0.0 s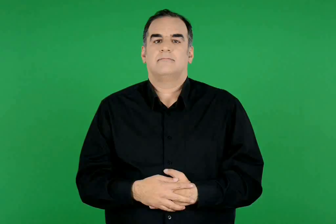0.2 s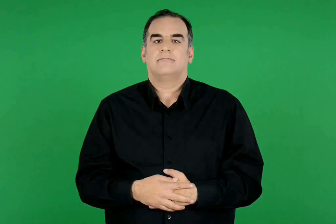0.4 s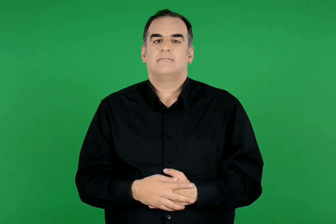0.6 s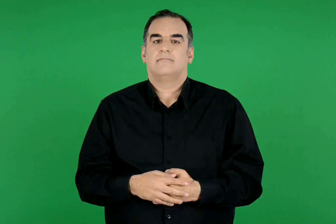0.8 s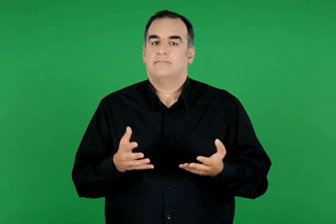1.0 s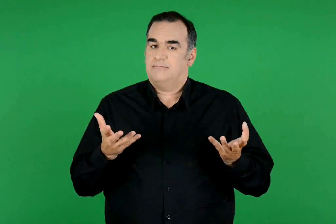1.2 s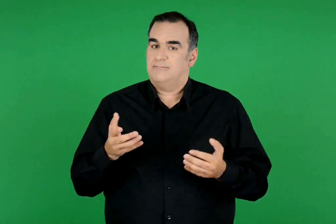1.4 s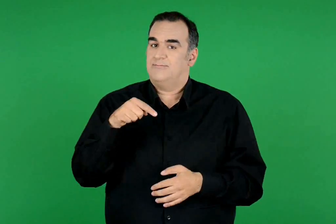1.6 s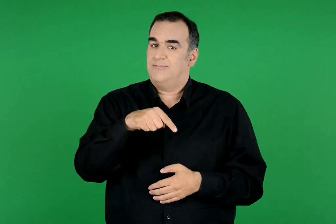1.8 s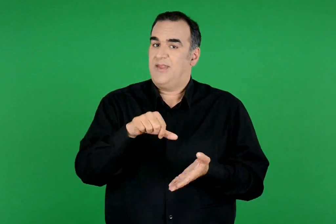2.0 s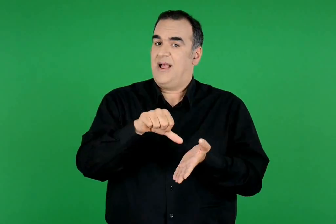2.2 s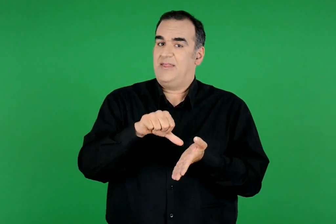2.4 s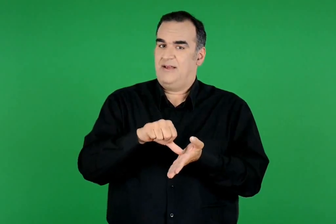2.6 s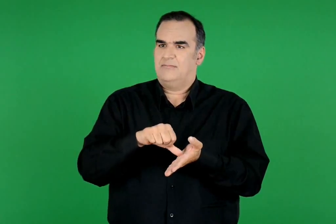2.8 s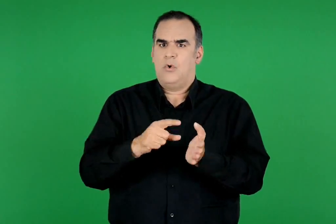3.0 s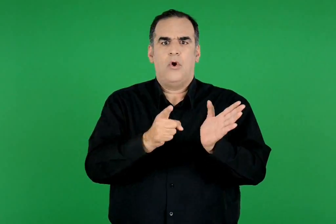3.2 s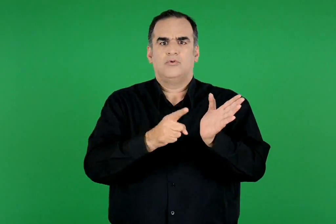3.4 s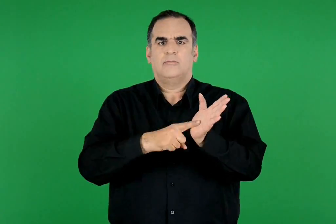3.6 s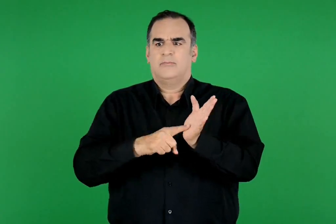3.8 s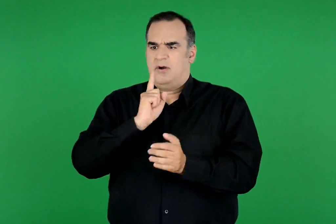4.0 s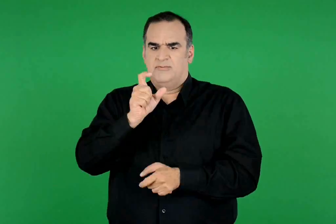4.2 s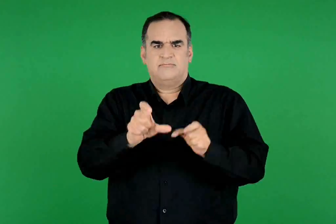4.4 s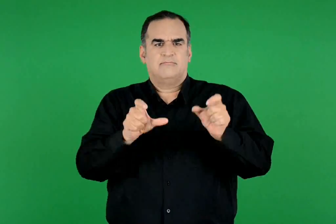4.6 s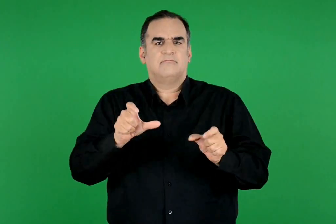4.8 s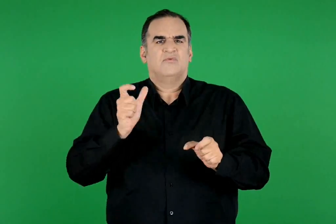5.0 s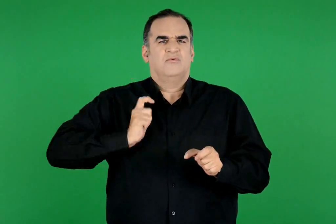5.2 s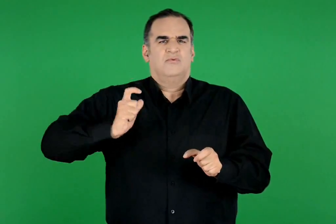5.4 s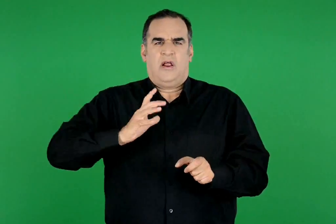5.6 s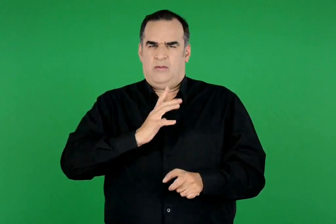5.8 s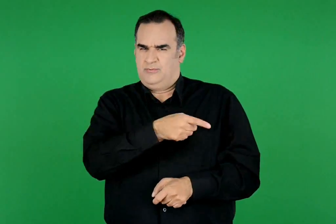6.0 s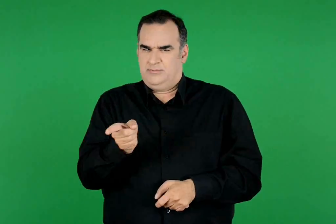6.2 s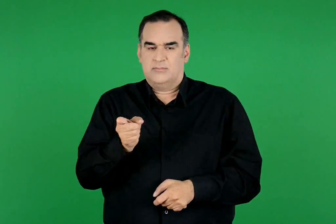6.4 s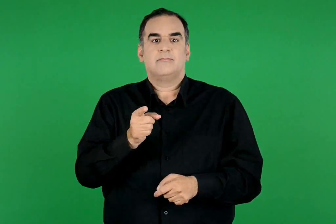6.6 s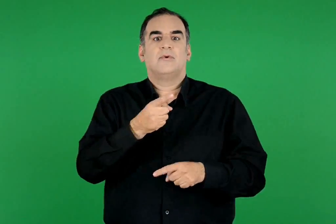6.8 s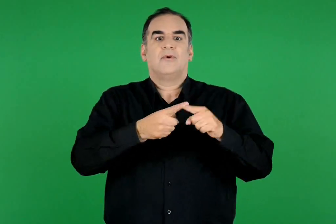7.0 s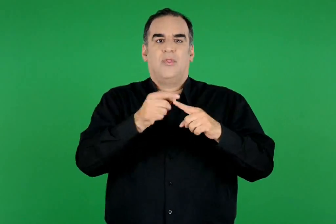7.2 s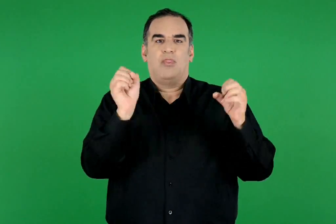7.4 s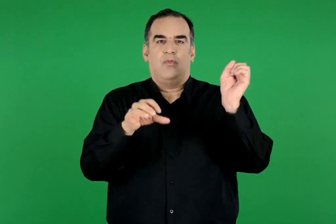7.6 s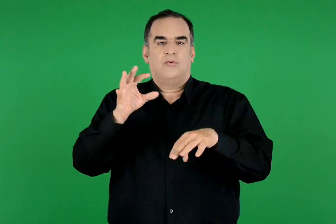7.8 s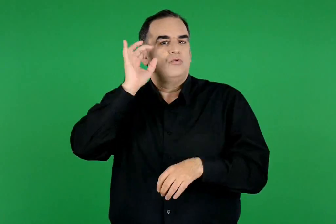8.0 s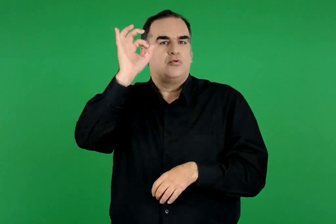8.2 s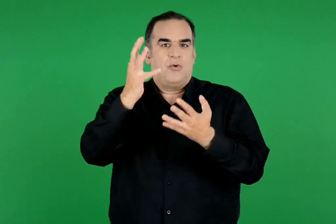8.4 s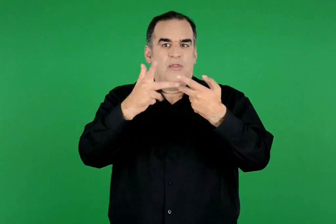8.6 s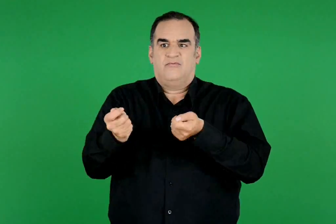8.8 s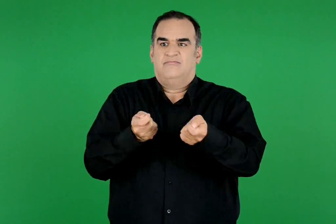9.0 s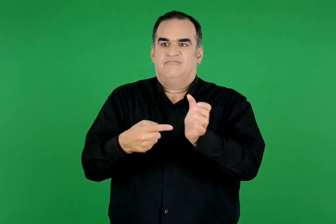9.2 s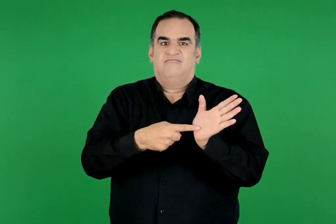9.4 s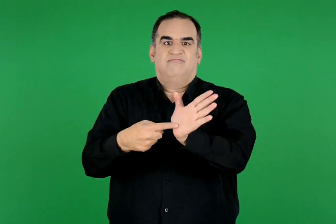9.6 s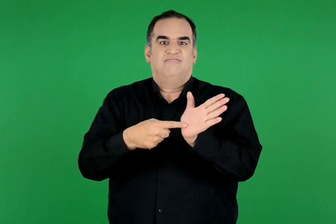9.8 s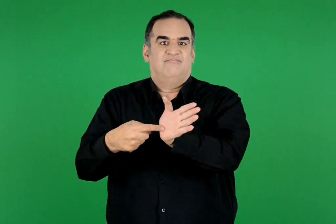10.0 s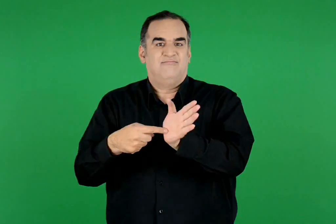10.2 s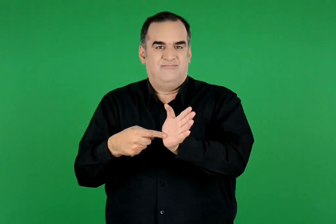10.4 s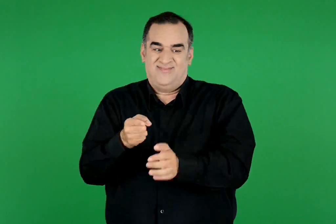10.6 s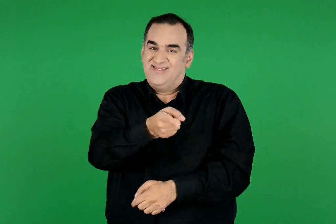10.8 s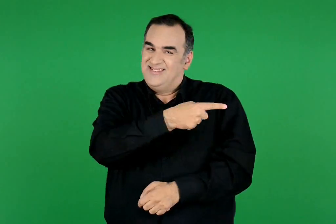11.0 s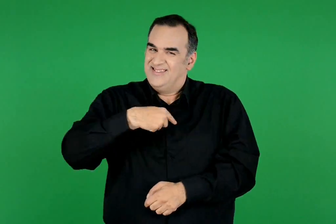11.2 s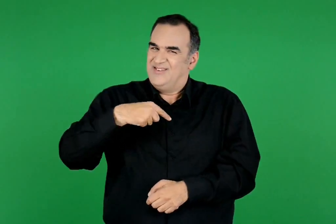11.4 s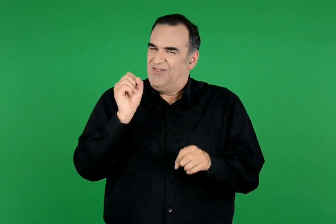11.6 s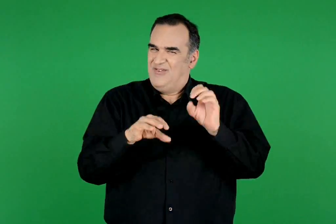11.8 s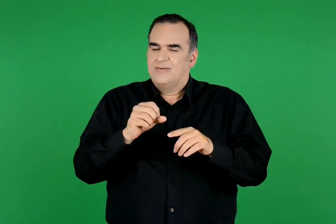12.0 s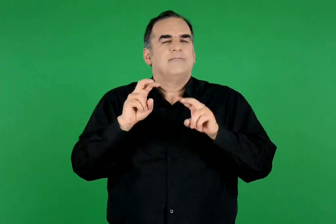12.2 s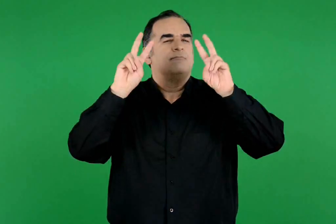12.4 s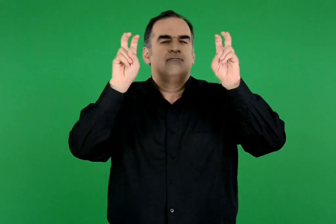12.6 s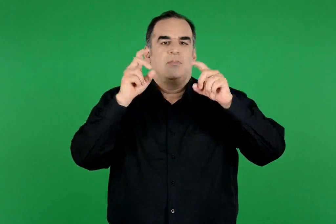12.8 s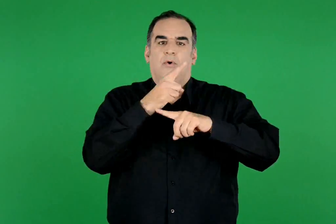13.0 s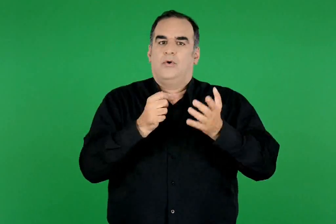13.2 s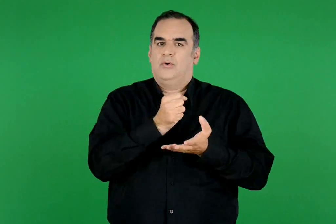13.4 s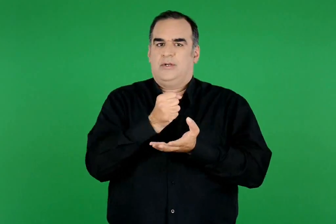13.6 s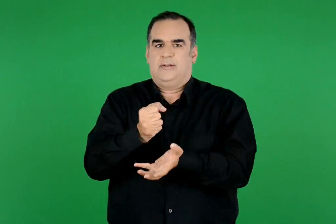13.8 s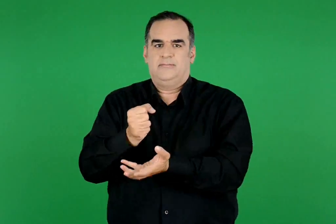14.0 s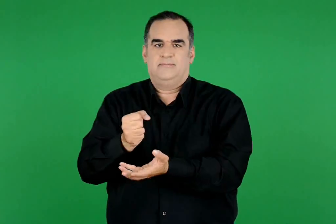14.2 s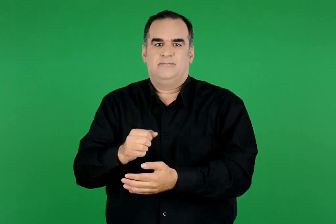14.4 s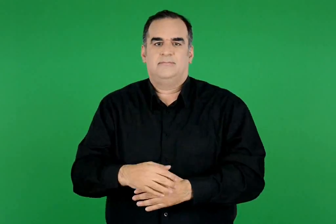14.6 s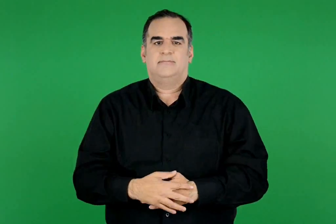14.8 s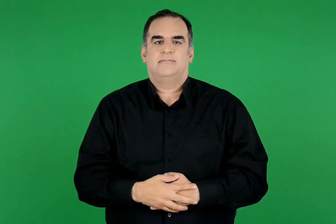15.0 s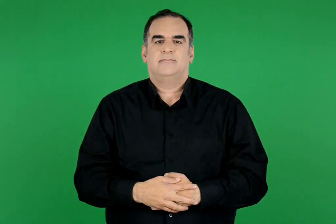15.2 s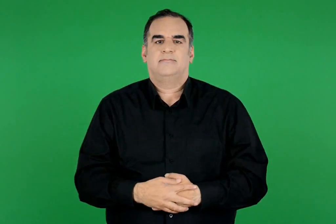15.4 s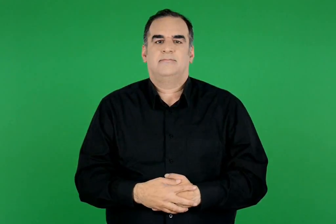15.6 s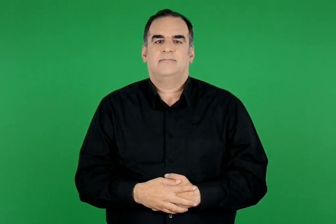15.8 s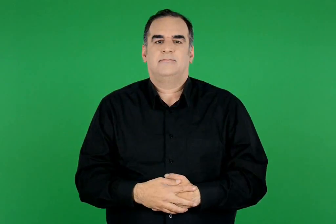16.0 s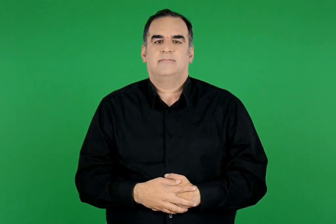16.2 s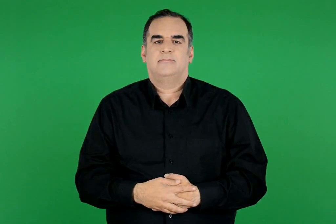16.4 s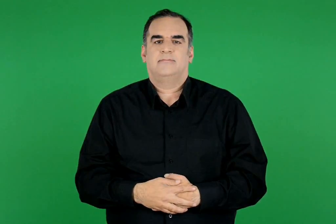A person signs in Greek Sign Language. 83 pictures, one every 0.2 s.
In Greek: μάλιστα , στην αθήνα υποχρέωναν με νόμους τους πλούσιους πολίτες να χορηγούν , δηλαδή να δίνουν χρήματα , για να οργανώνονται θεατρικές παραστάσεις. αυτοί ονομάζονταν χορηγοί
